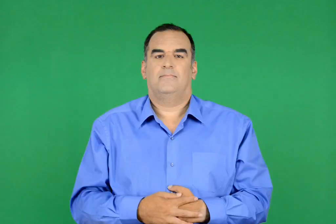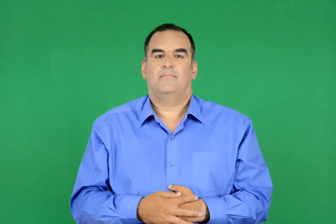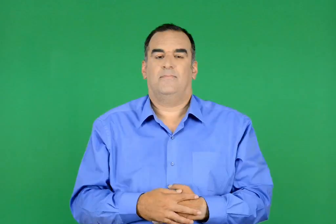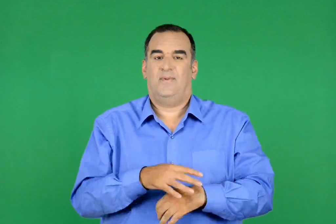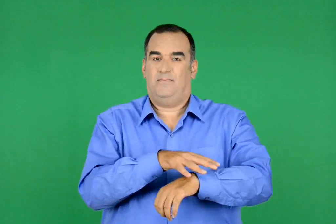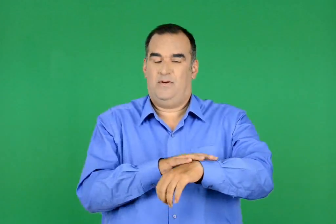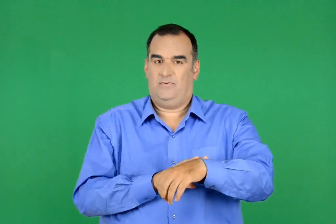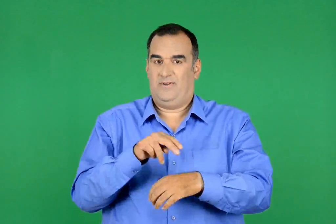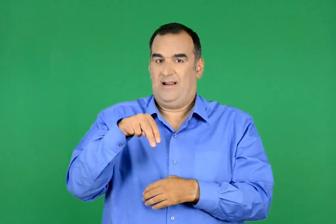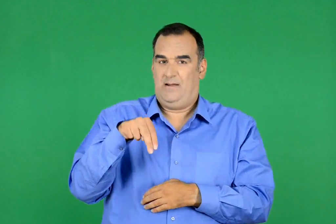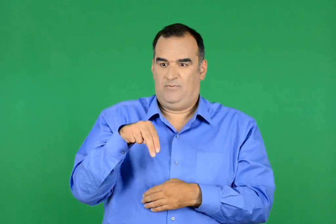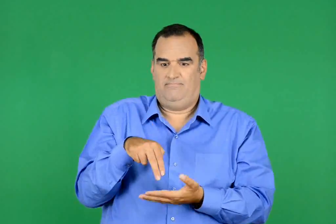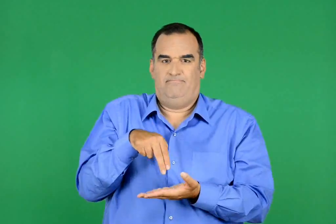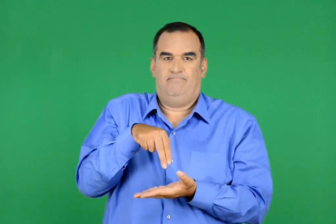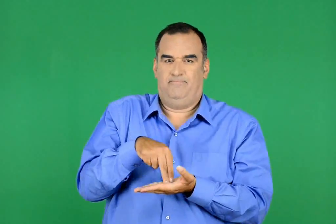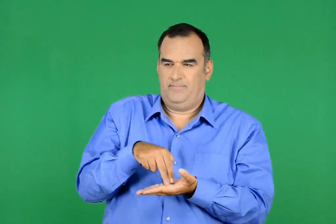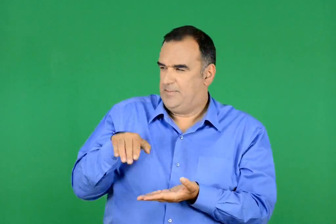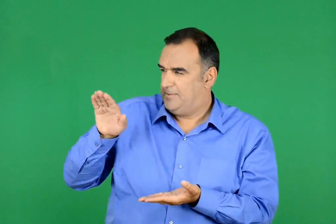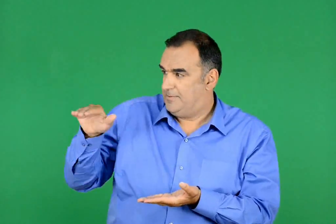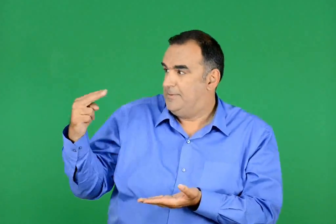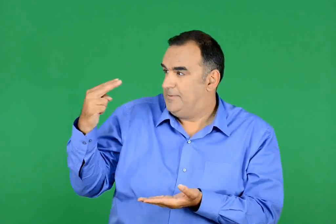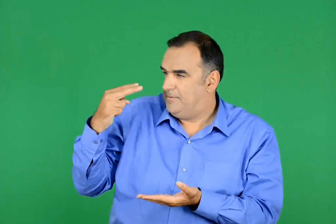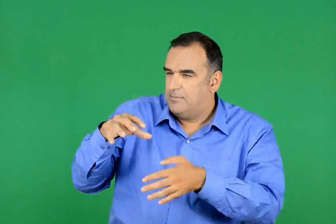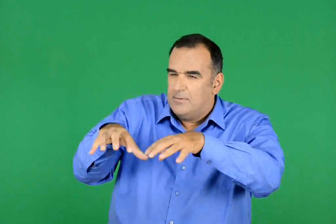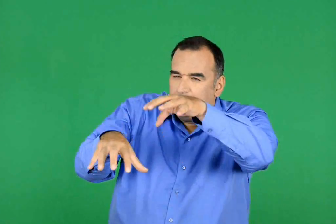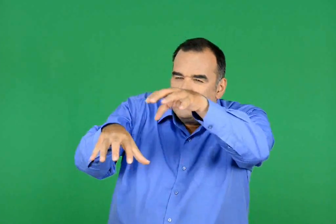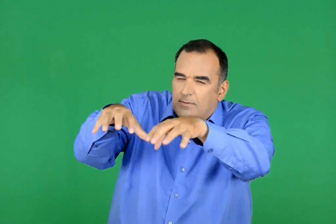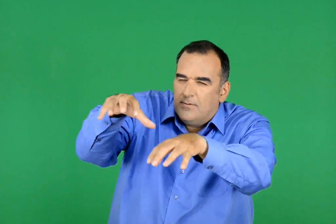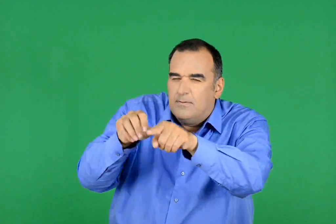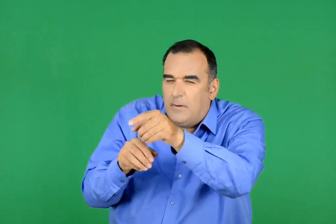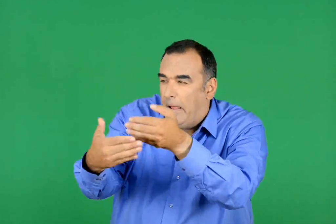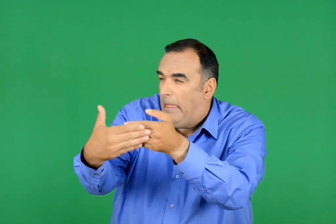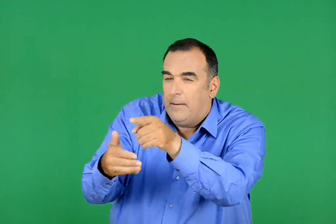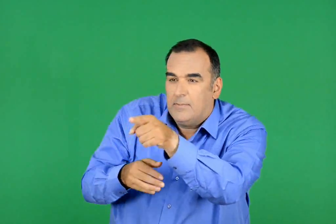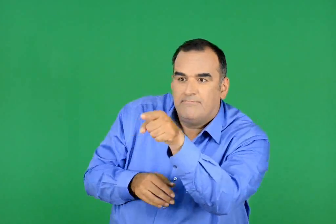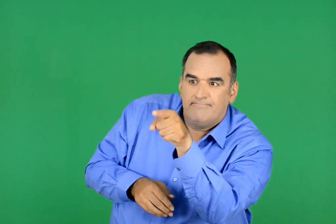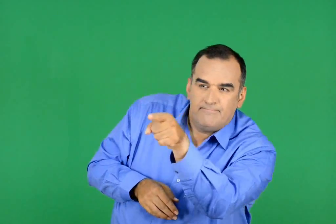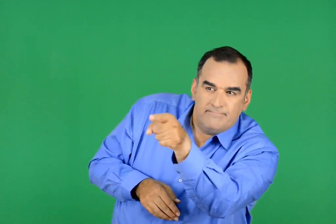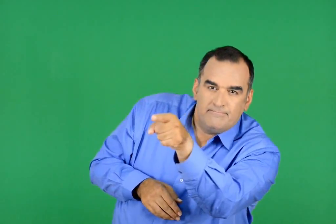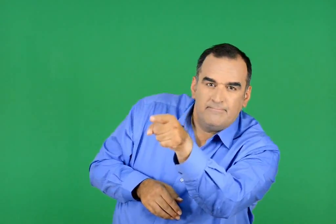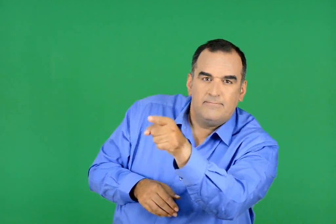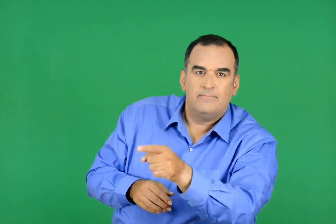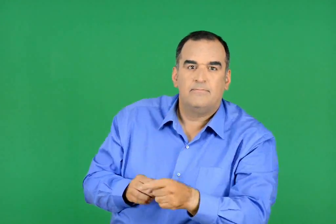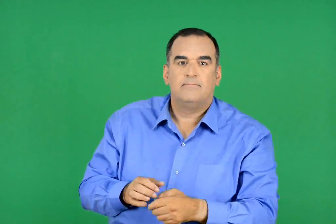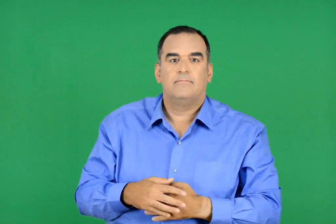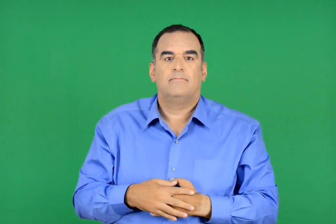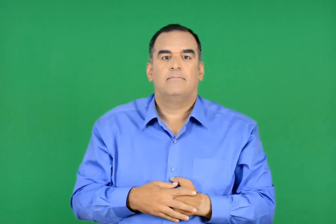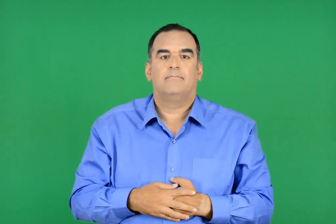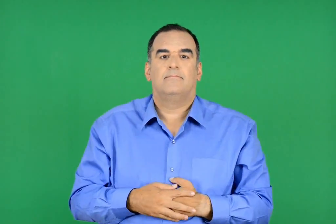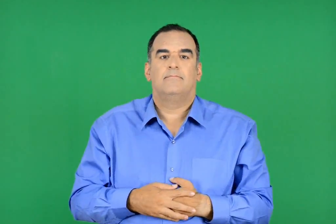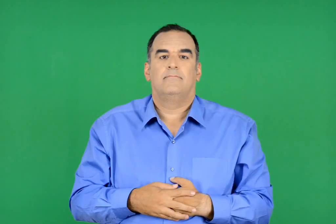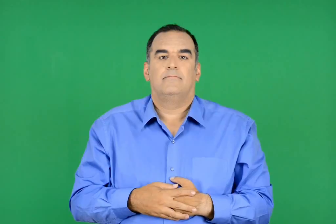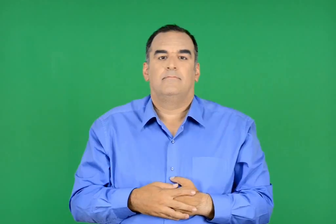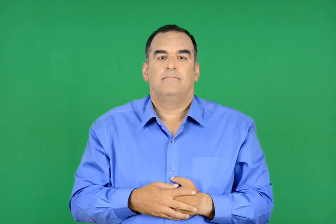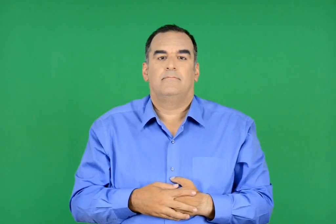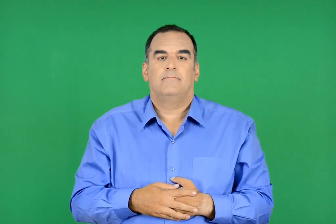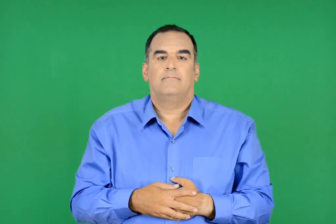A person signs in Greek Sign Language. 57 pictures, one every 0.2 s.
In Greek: ο πλοίαρχος νέµος στάθηκε τότε και µου έδειξε µε το δάχτυλο κάτι σκοτεινούς όγκους που µόλις διακρίνονταν , σε µικρή απόσταση
